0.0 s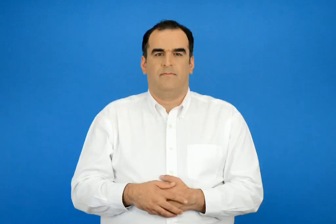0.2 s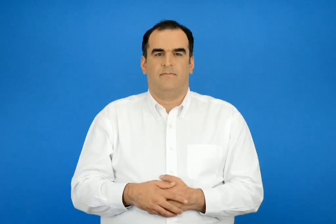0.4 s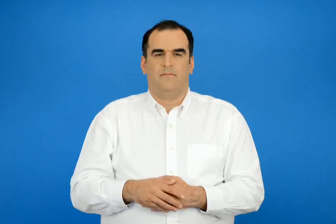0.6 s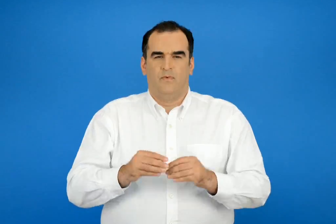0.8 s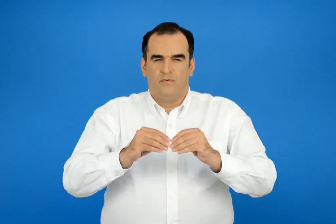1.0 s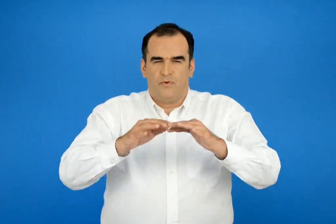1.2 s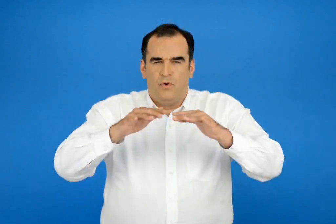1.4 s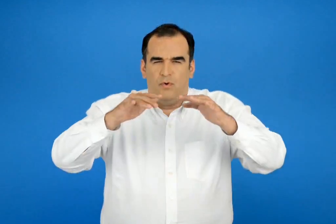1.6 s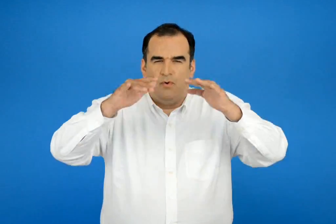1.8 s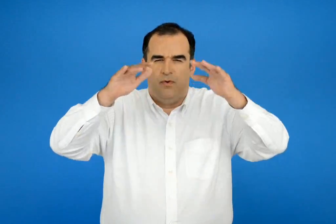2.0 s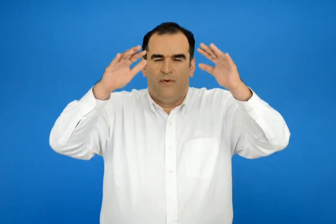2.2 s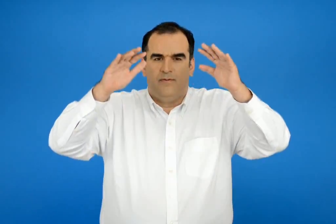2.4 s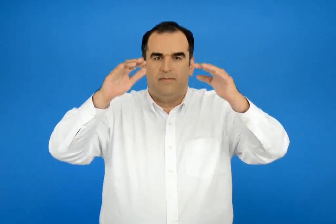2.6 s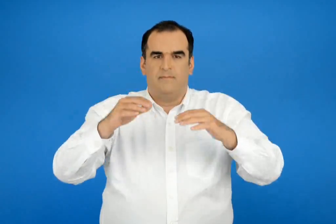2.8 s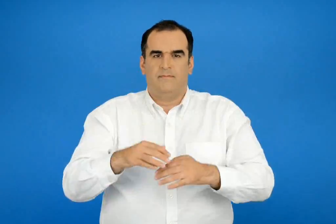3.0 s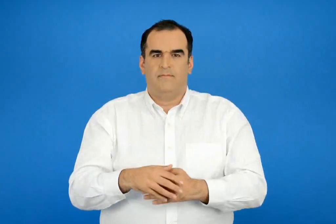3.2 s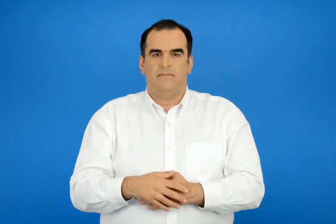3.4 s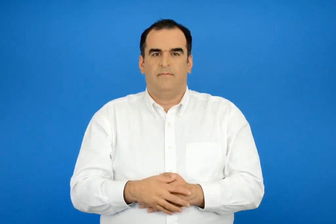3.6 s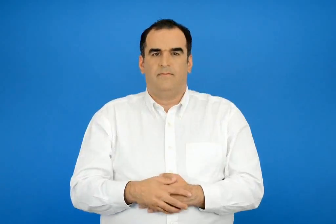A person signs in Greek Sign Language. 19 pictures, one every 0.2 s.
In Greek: σκόνη
